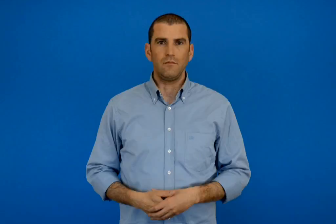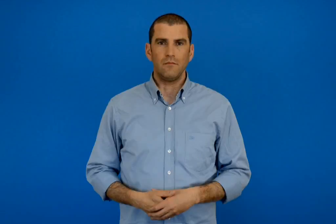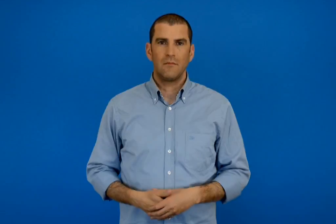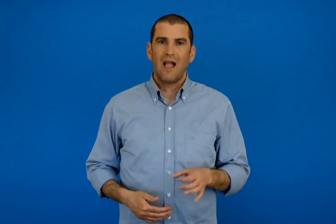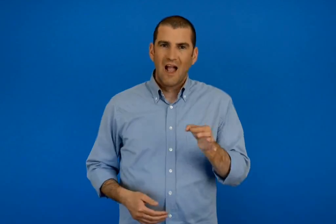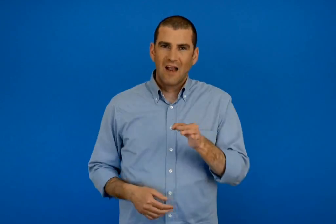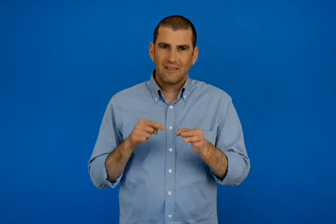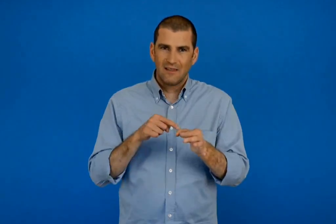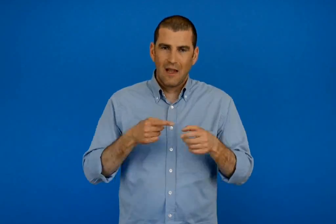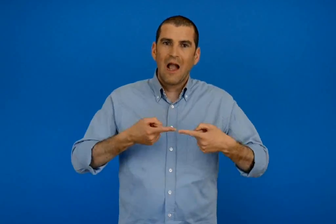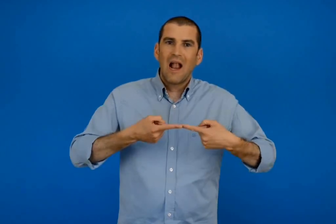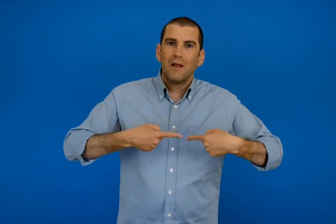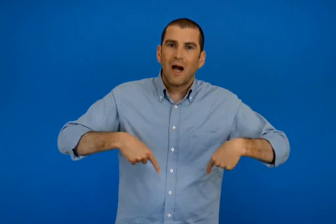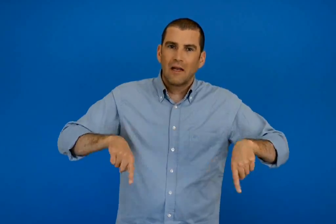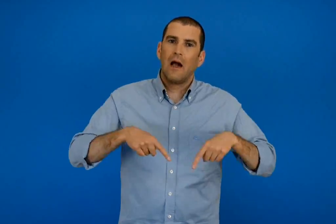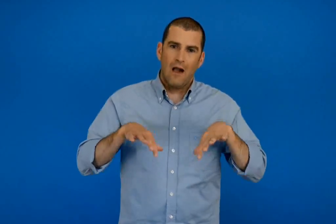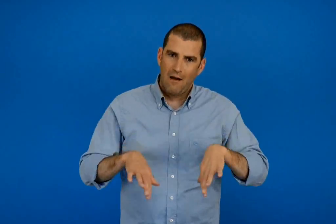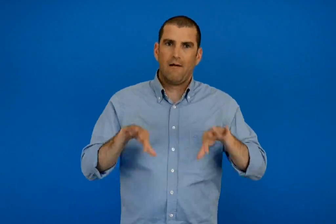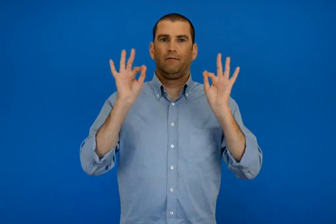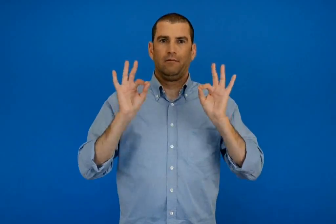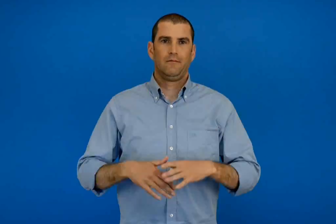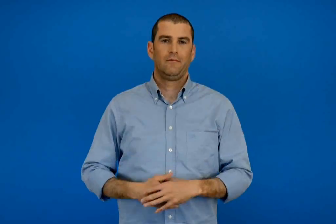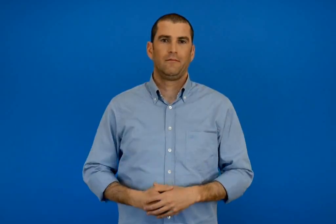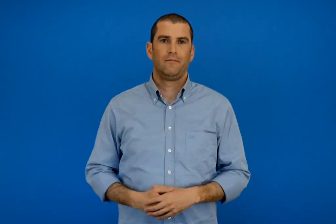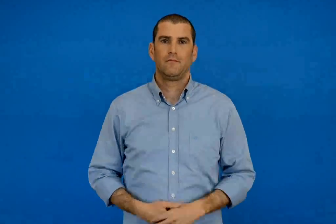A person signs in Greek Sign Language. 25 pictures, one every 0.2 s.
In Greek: ξεκινάμε από το λιμάνι του νησιού
